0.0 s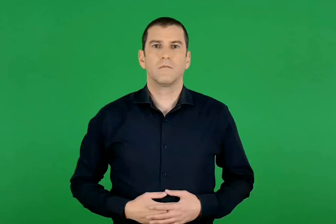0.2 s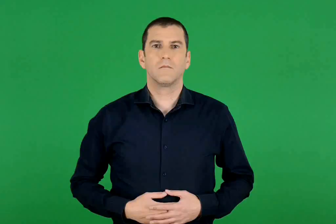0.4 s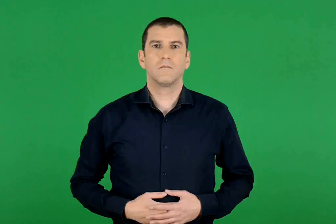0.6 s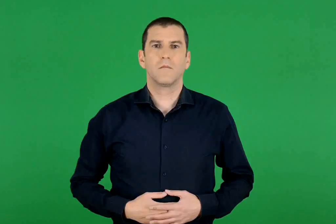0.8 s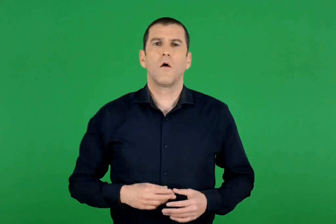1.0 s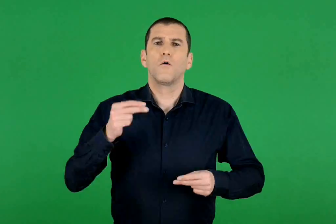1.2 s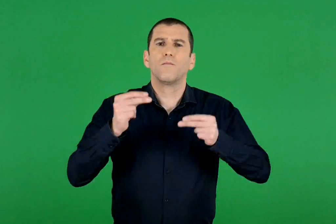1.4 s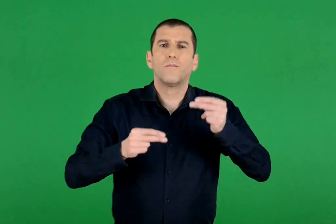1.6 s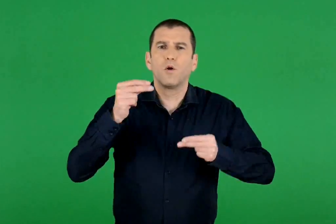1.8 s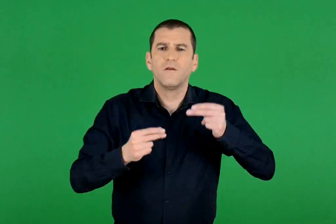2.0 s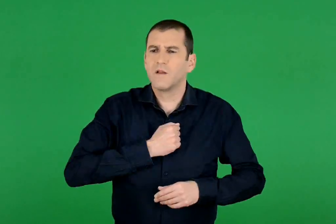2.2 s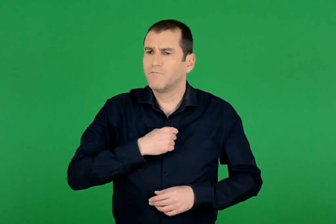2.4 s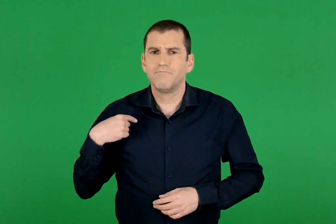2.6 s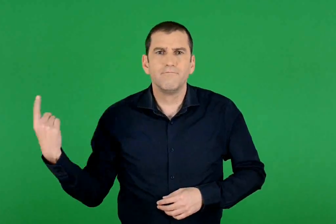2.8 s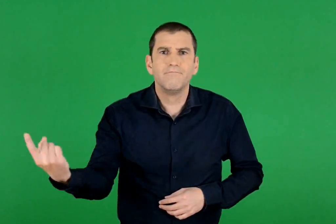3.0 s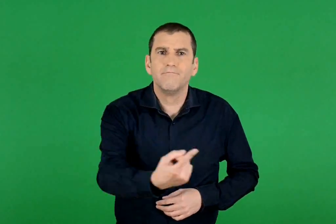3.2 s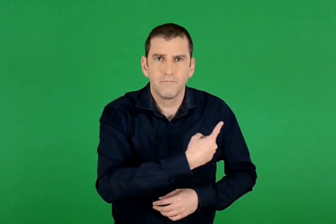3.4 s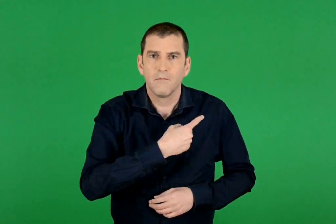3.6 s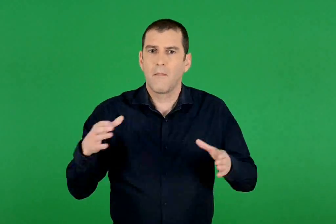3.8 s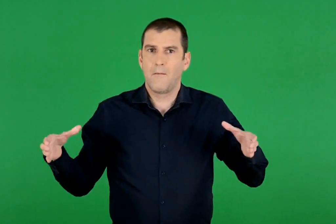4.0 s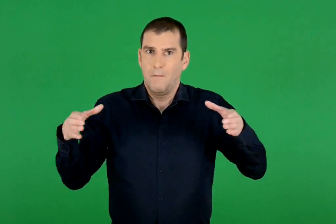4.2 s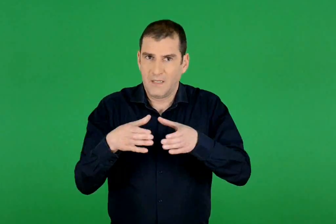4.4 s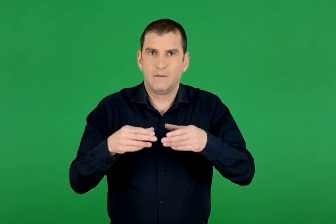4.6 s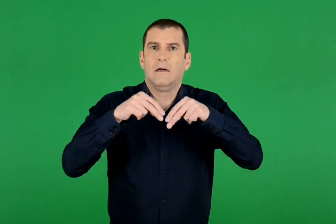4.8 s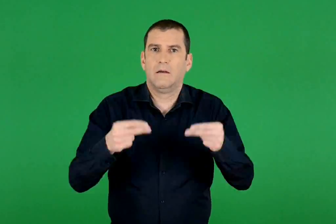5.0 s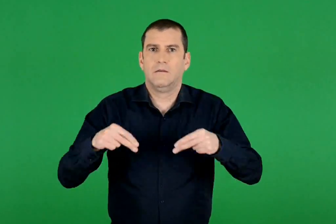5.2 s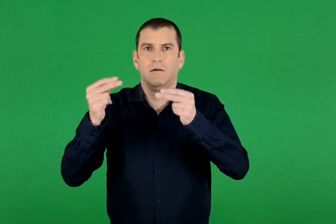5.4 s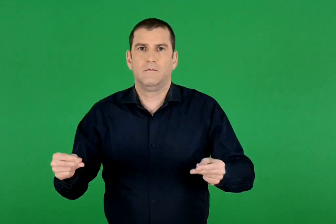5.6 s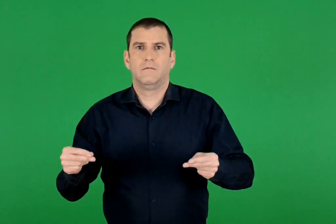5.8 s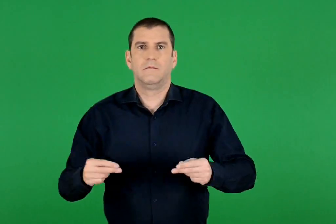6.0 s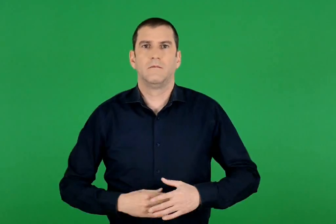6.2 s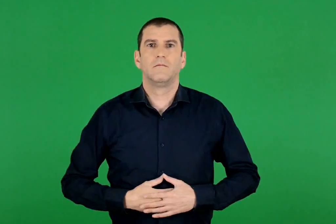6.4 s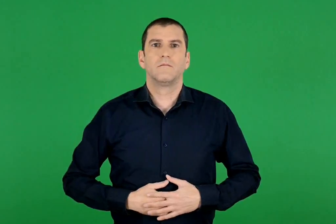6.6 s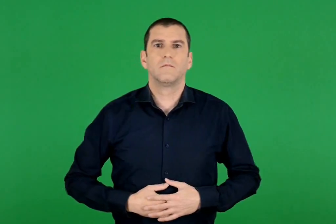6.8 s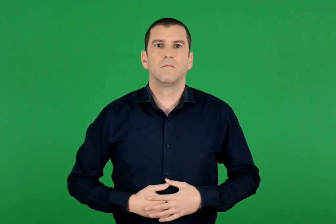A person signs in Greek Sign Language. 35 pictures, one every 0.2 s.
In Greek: λύνουμε μαζί τα προβλήματά μας
